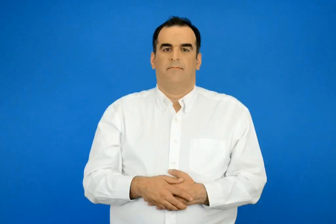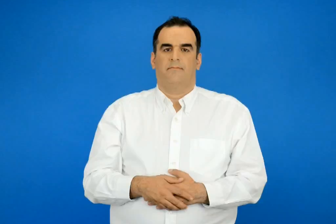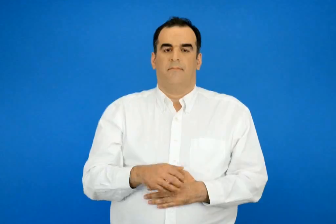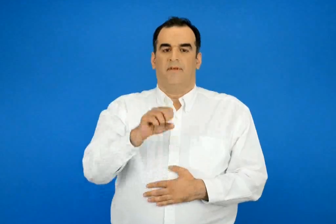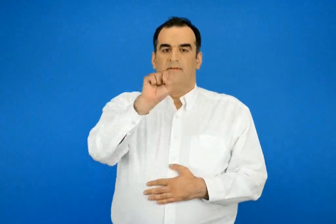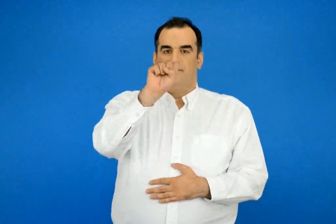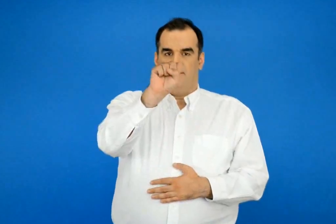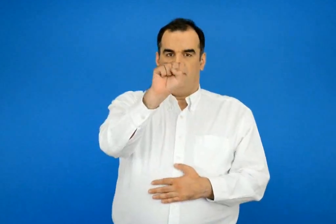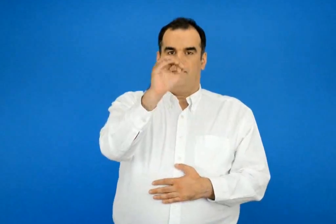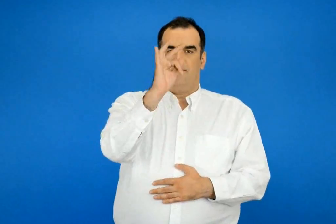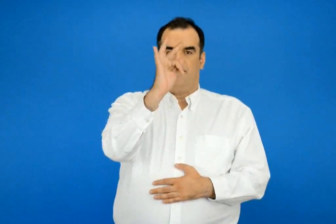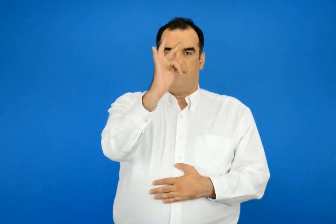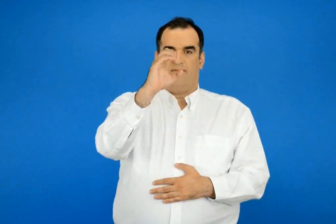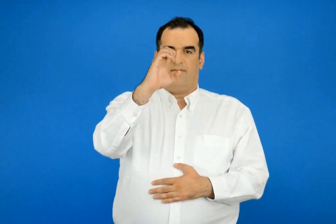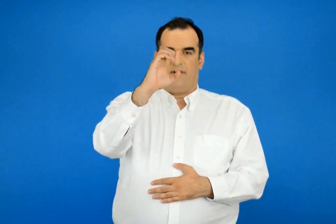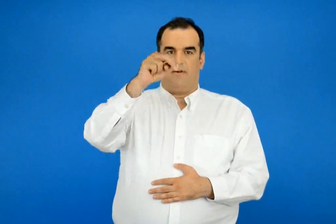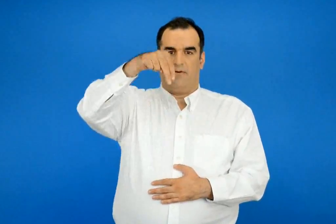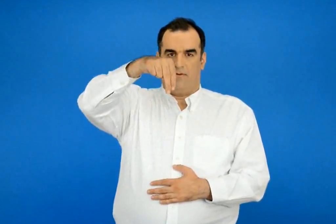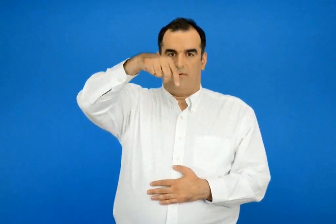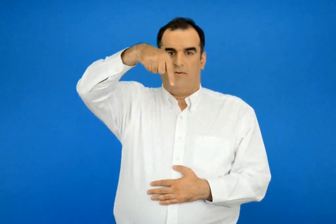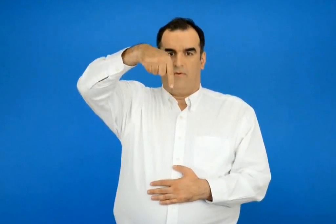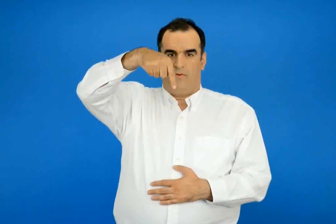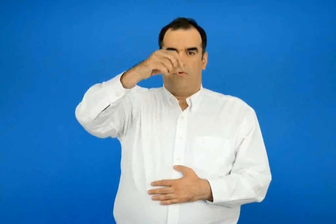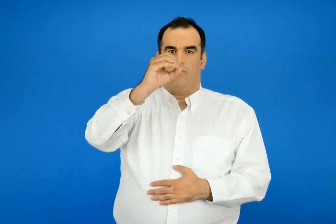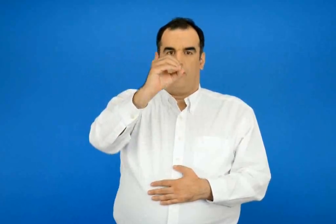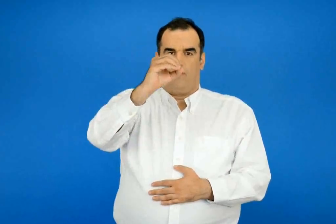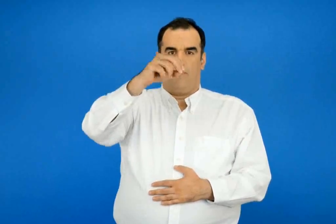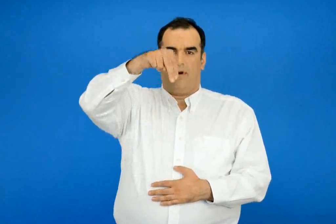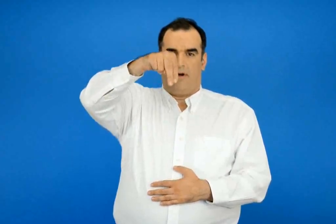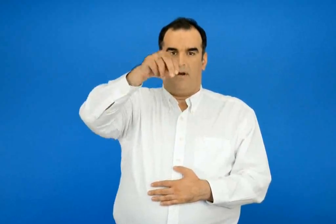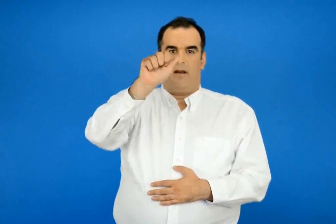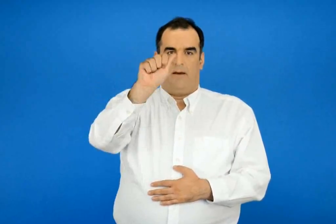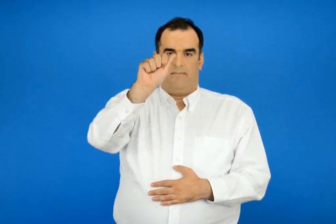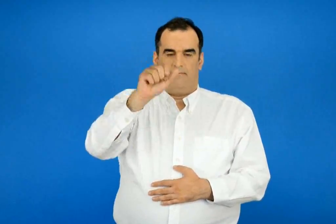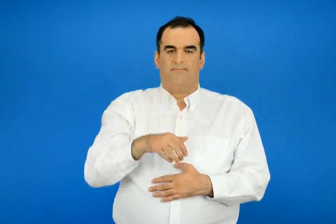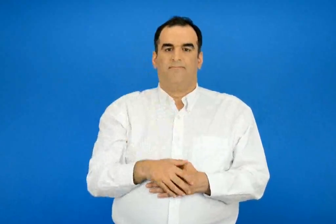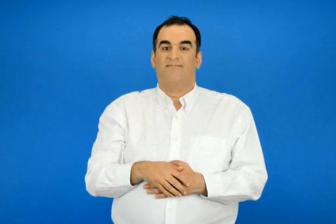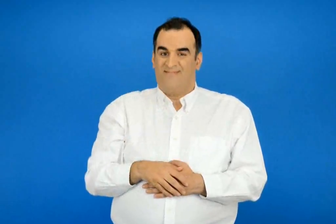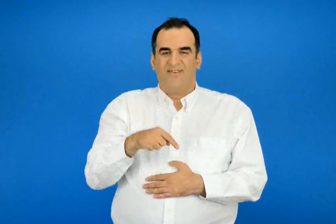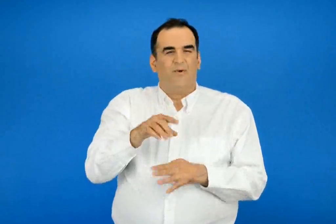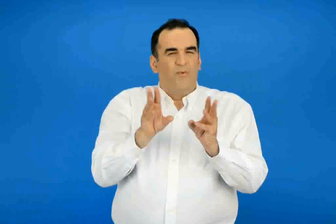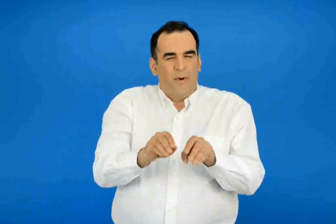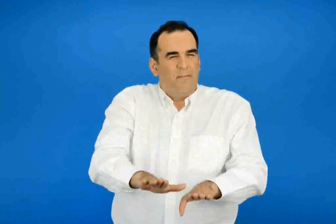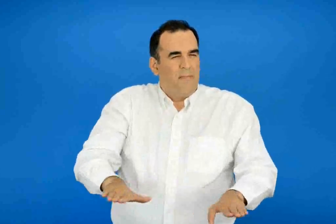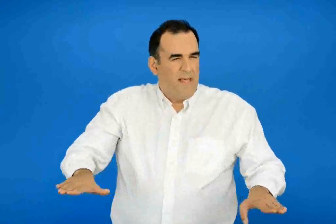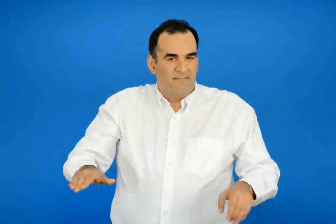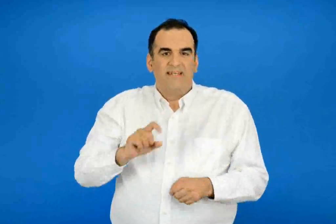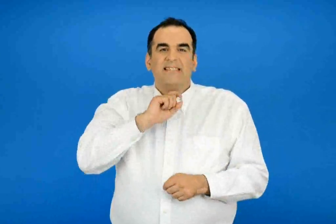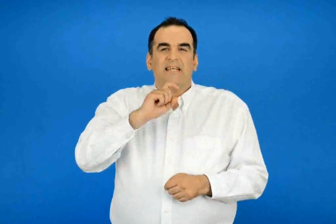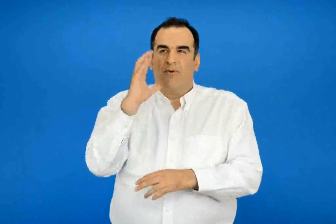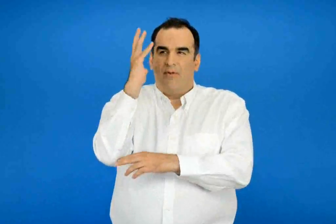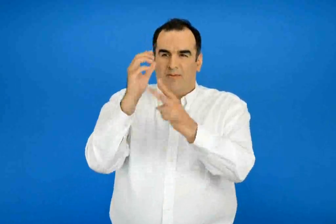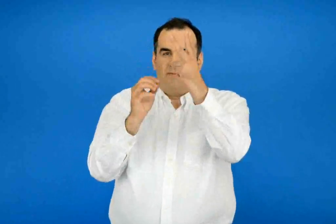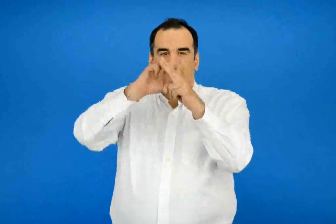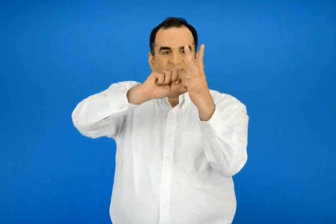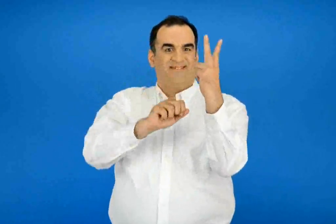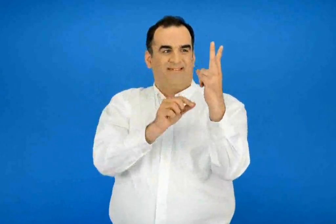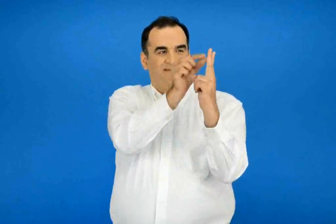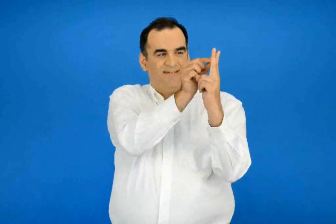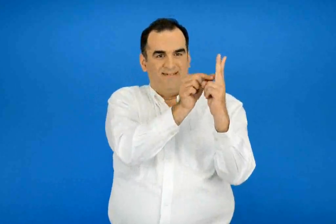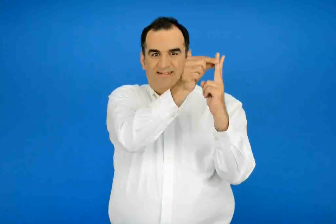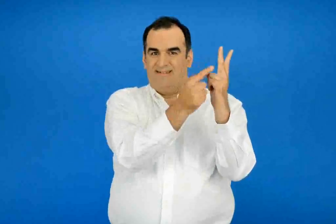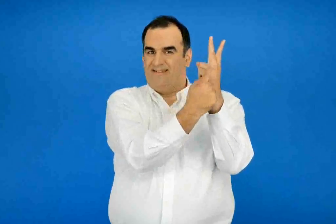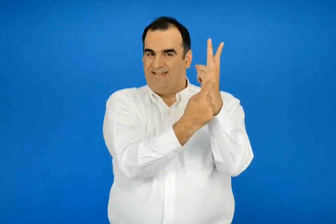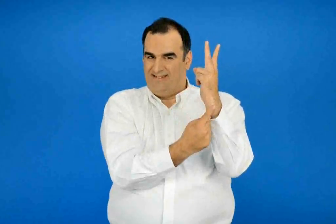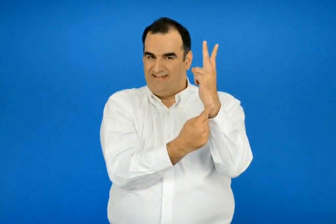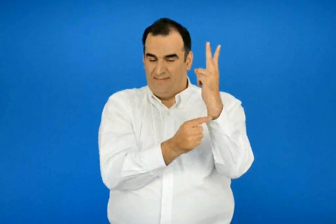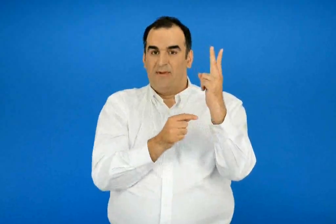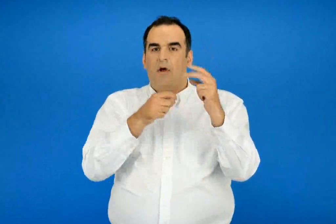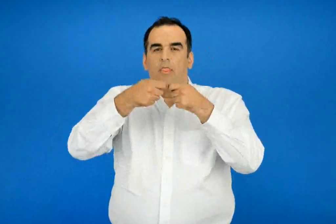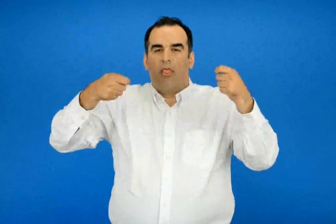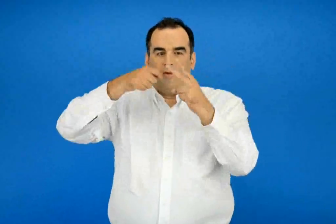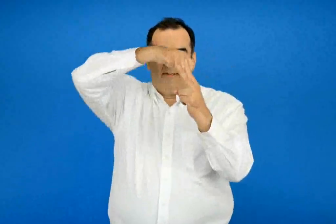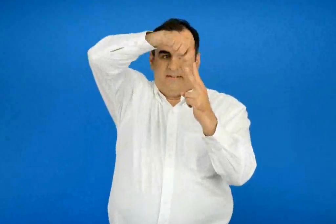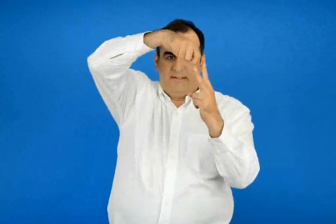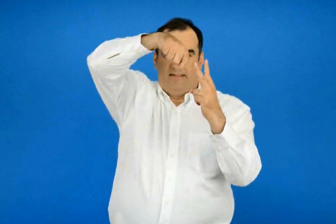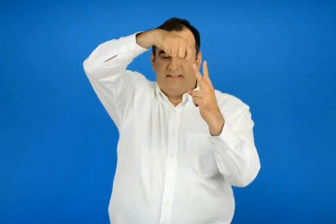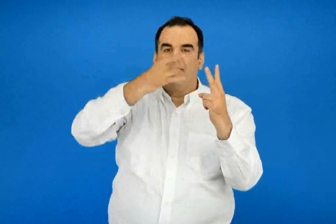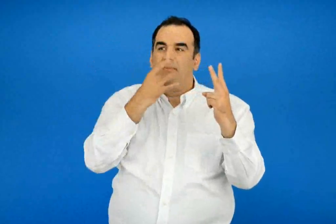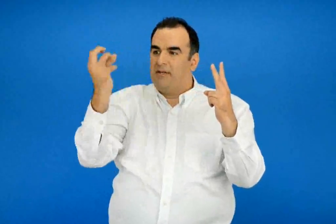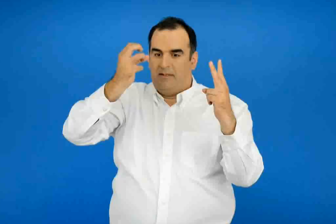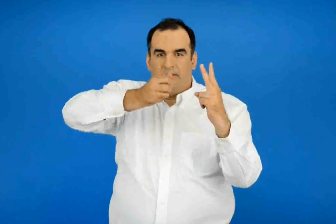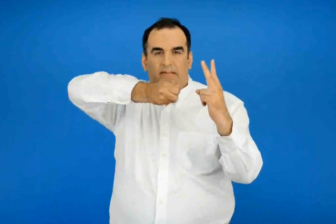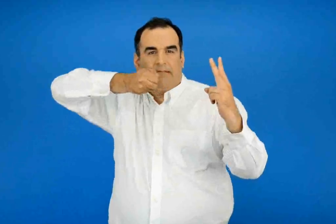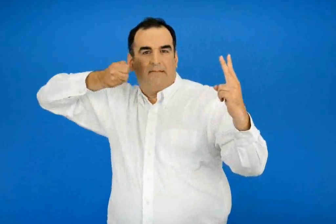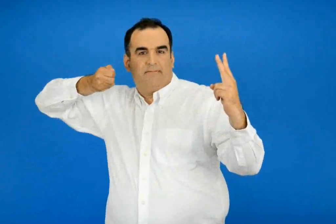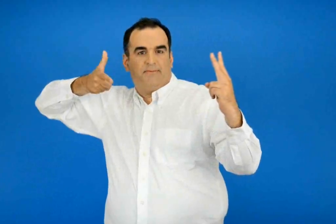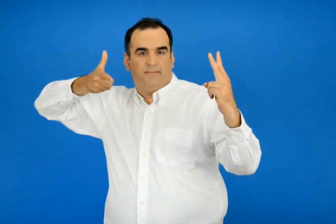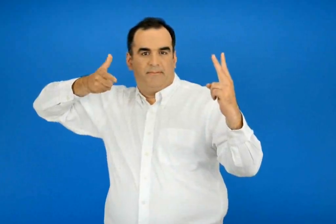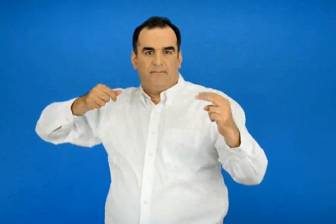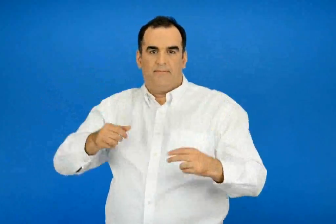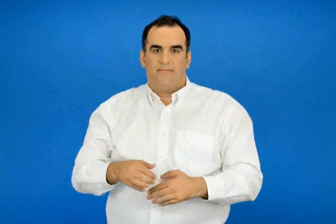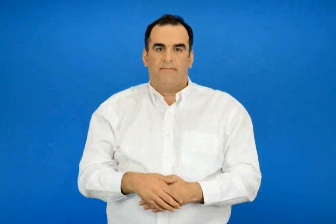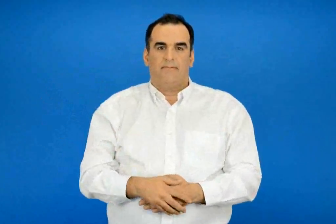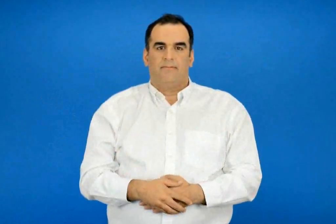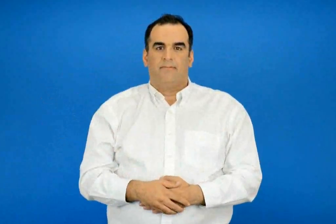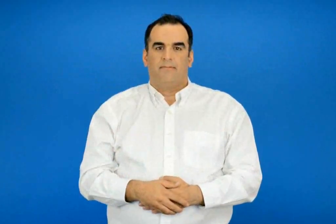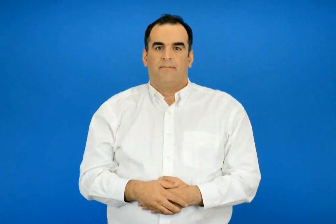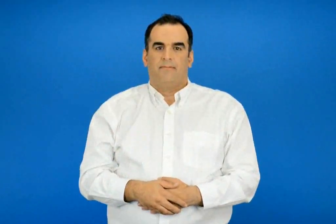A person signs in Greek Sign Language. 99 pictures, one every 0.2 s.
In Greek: σφεντόνα η παιδικό ξύλινο όπλο σε σχήμα διχάλας πάνω στο οποίο είναι στερεωμένο ένα λάστιχο που κάποιός το τεντώνει και πετά πέτρες μακριά
